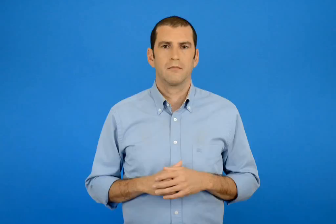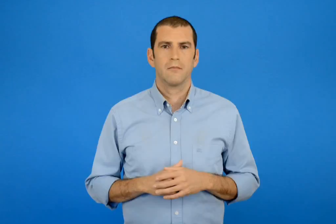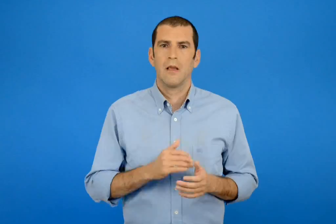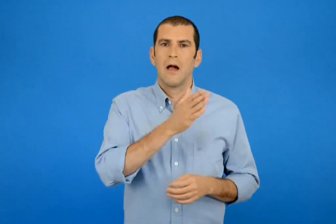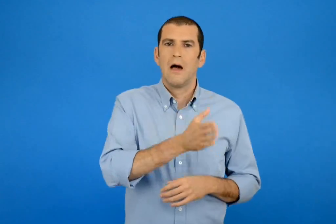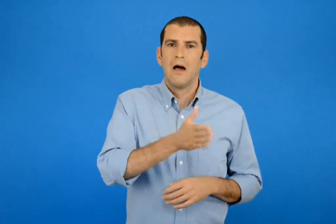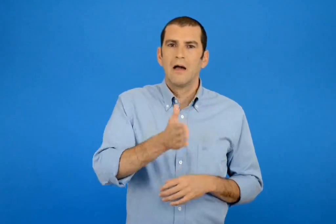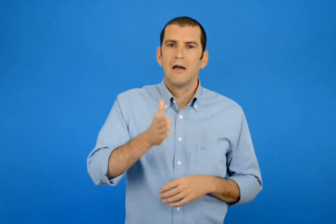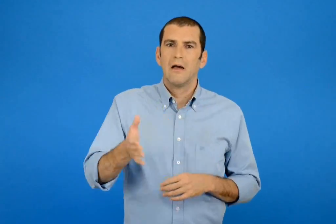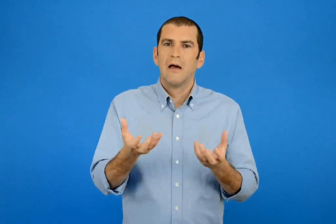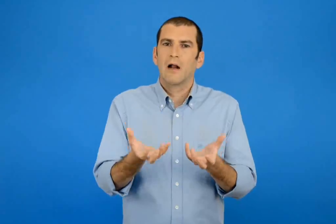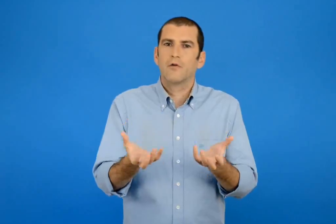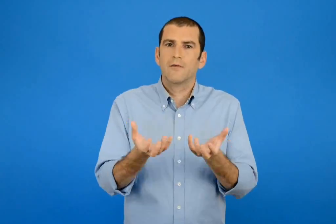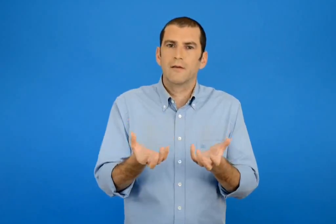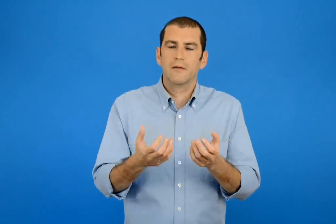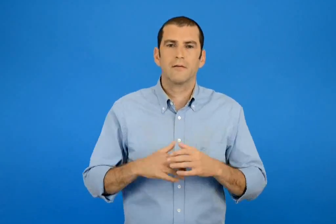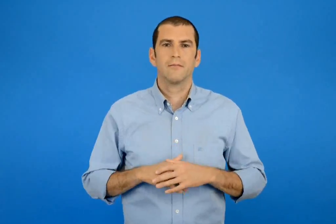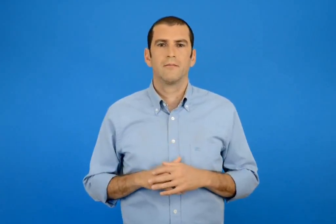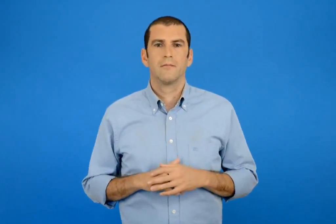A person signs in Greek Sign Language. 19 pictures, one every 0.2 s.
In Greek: καλοριφέρ
